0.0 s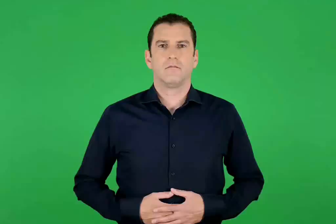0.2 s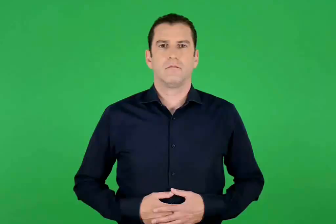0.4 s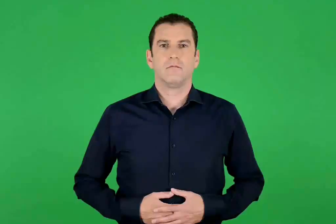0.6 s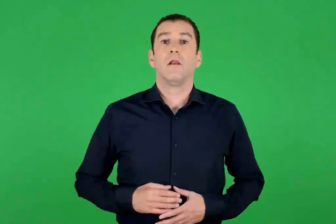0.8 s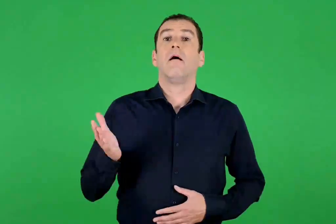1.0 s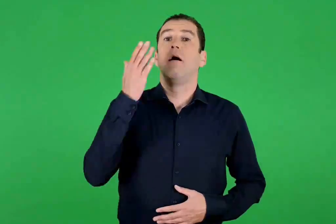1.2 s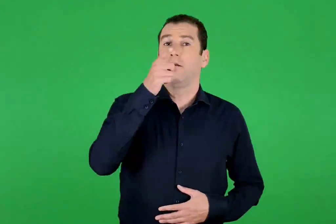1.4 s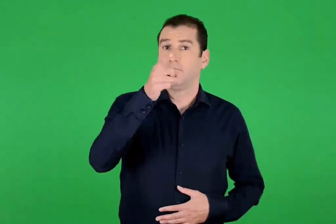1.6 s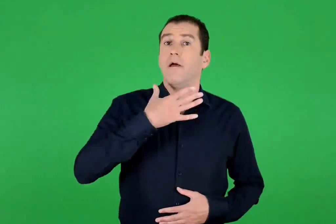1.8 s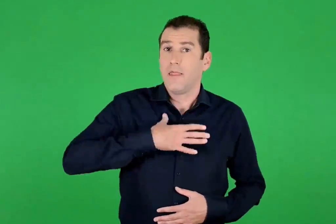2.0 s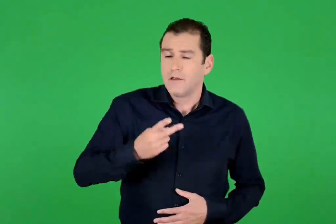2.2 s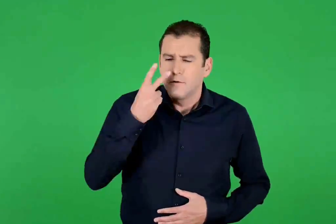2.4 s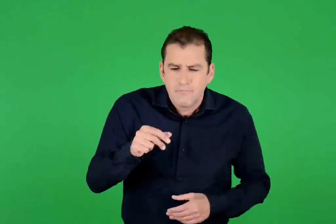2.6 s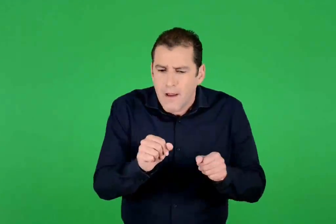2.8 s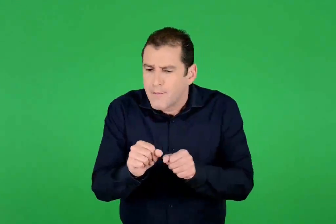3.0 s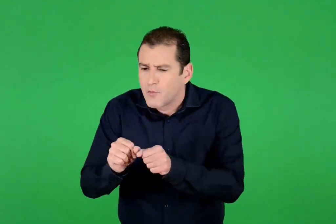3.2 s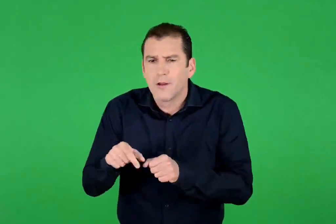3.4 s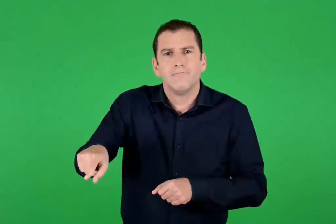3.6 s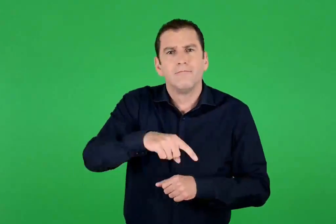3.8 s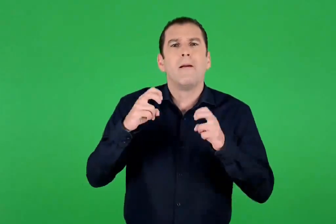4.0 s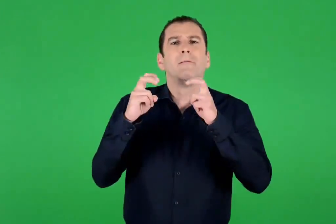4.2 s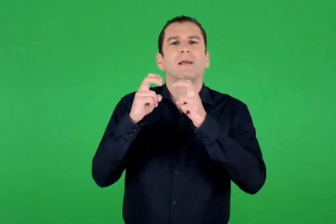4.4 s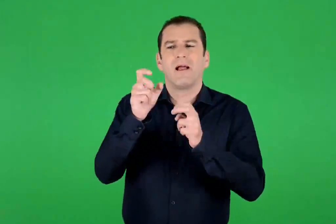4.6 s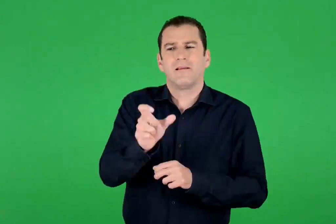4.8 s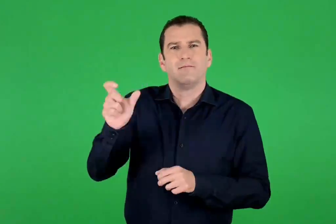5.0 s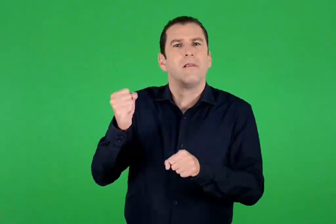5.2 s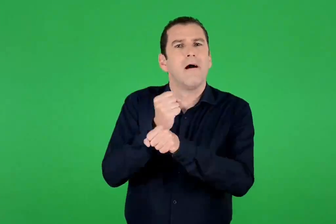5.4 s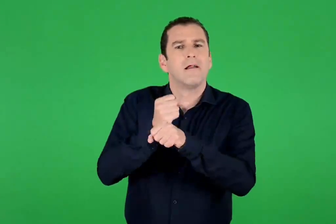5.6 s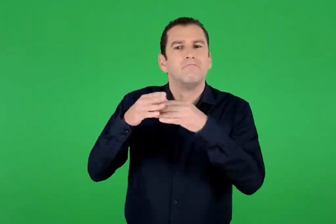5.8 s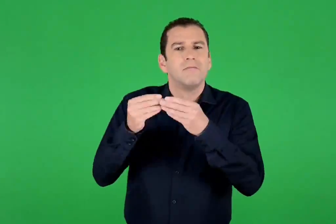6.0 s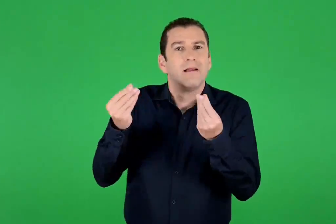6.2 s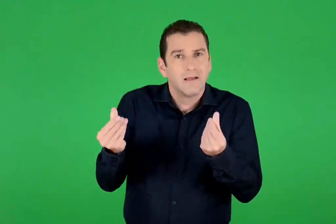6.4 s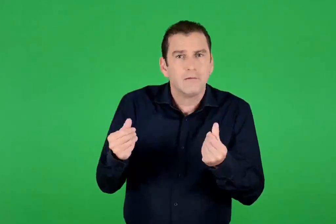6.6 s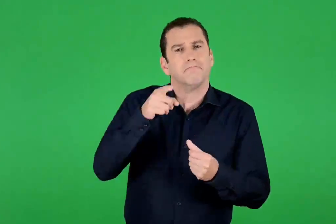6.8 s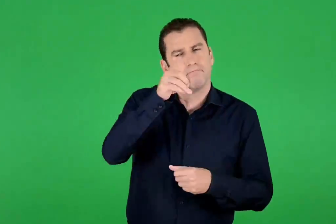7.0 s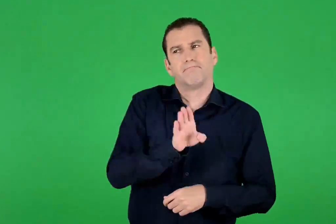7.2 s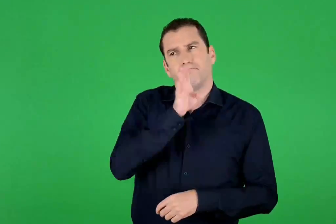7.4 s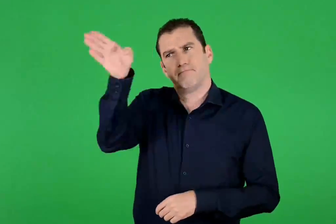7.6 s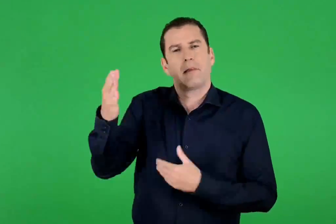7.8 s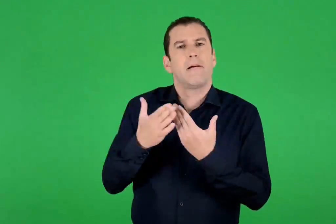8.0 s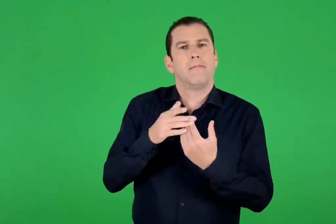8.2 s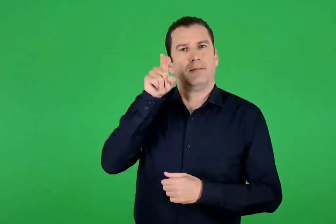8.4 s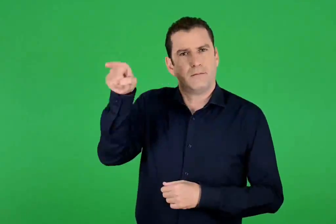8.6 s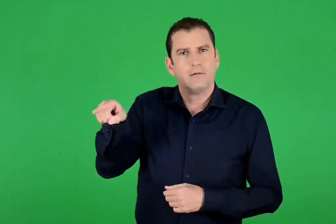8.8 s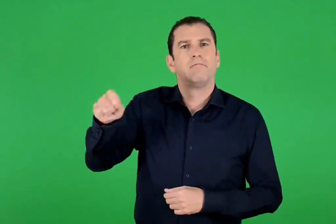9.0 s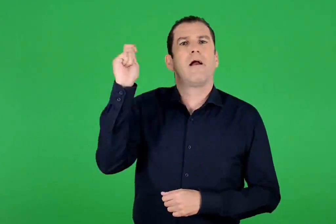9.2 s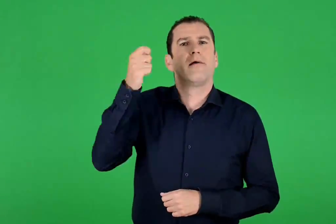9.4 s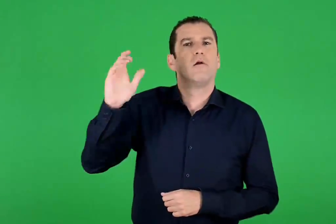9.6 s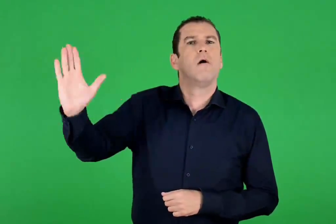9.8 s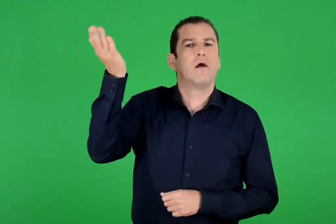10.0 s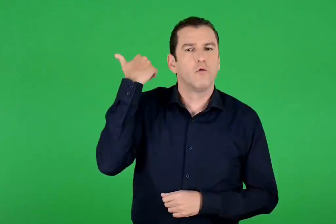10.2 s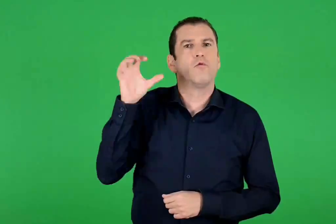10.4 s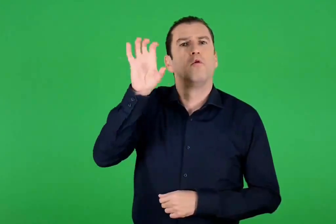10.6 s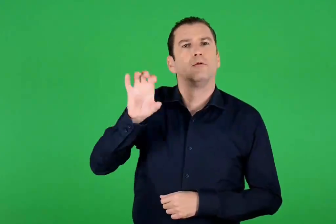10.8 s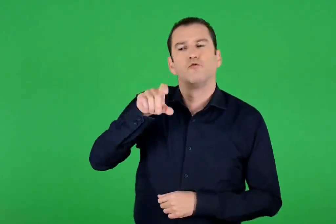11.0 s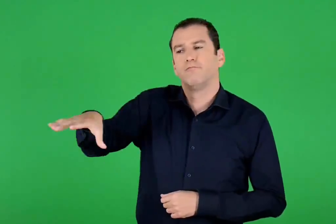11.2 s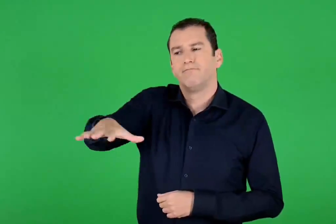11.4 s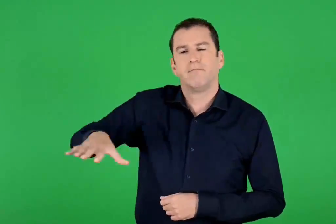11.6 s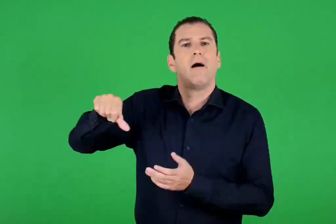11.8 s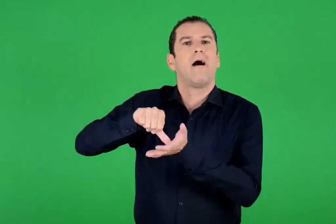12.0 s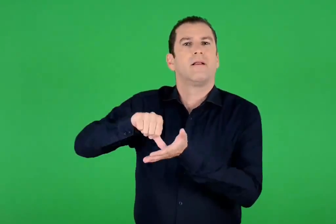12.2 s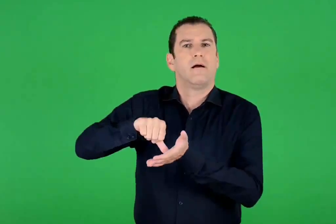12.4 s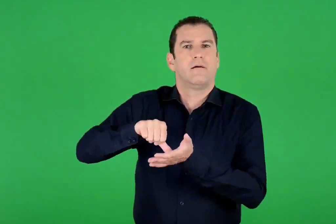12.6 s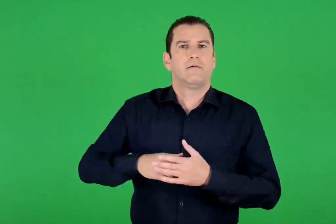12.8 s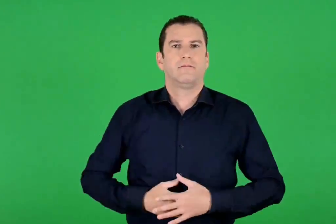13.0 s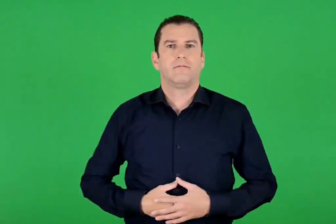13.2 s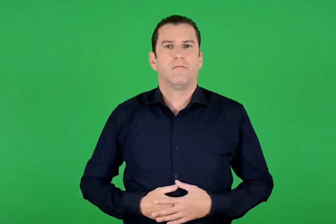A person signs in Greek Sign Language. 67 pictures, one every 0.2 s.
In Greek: αν θέλεις να δεις από κοντά τα έργα τέχνης των μυκηναίων , κάνε μια επίσκεψη στο εθνικό αρχαιολογικό μουσείο της αθήνας
